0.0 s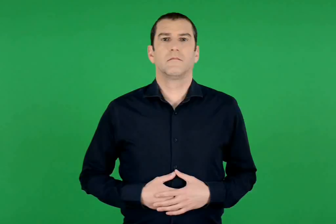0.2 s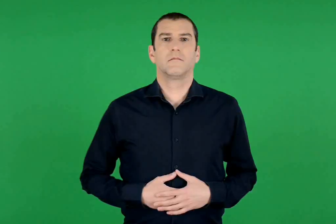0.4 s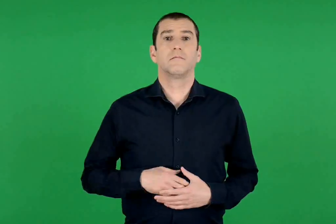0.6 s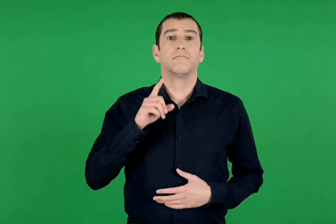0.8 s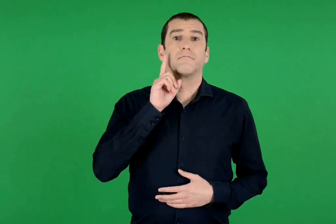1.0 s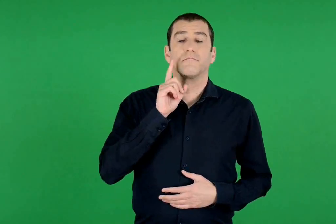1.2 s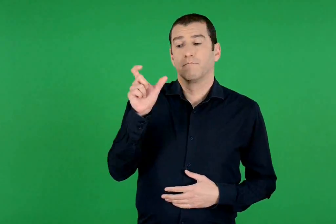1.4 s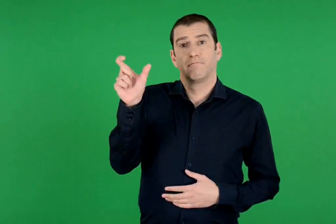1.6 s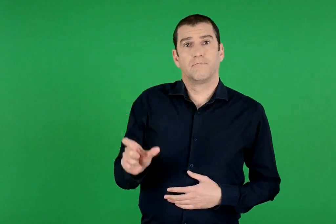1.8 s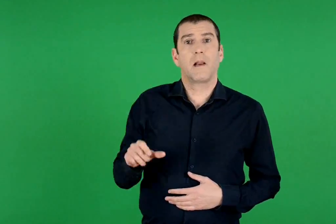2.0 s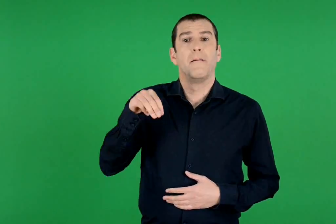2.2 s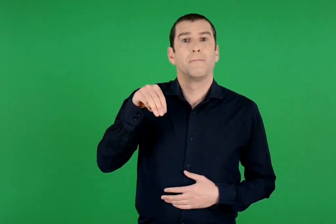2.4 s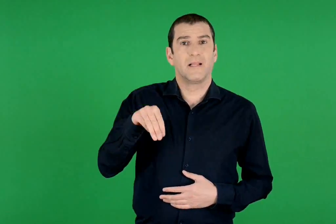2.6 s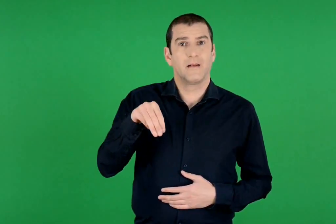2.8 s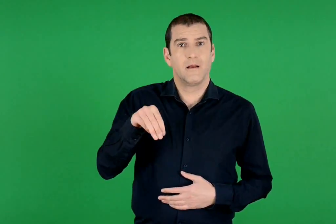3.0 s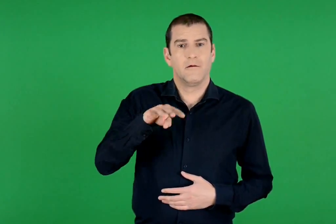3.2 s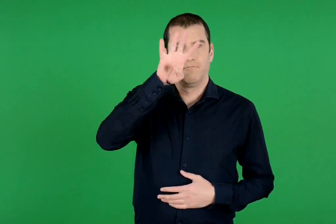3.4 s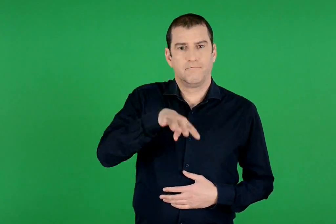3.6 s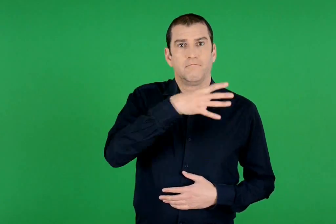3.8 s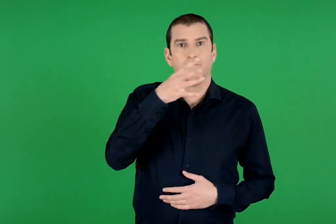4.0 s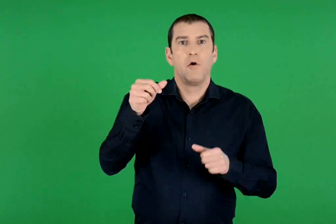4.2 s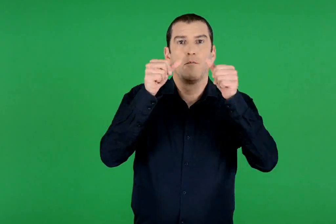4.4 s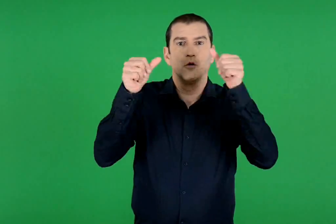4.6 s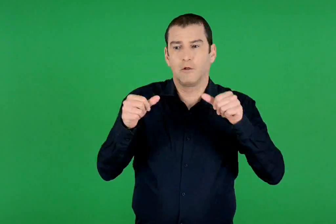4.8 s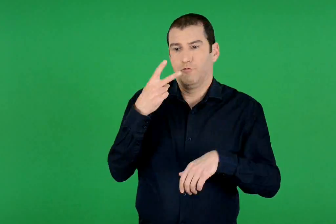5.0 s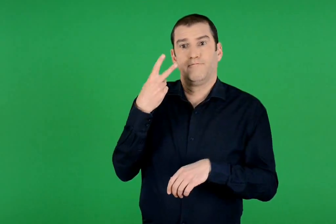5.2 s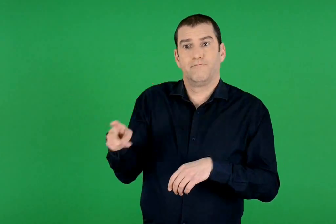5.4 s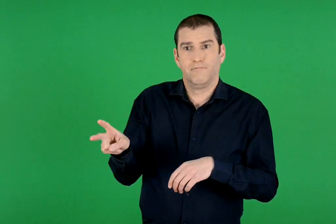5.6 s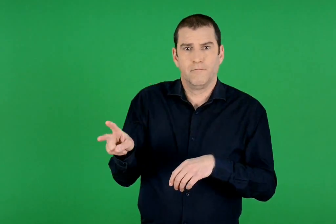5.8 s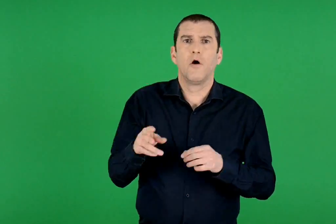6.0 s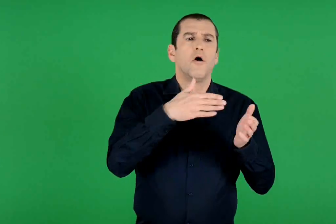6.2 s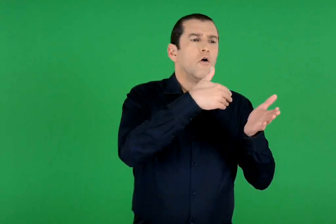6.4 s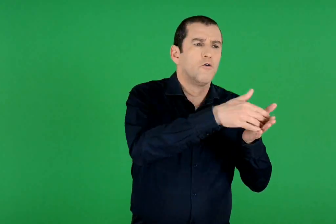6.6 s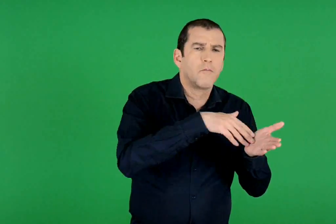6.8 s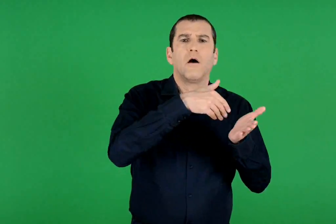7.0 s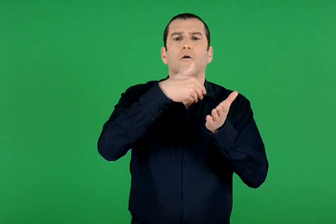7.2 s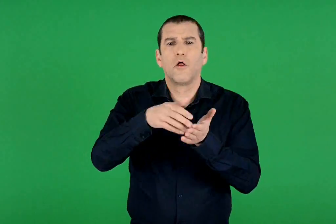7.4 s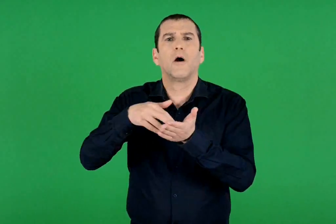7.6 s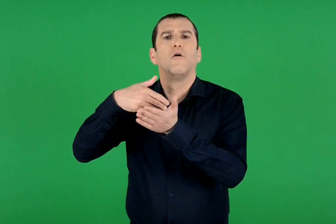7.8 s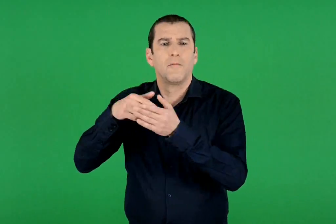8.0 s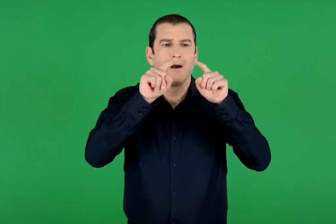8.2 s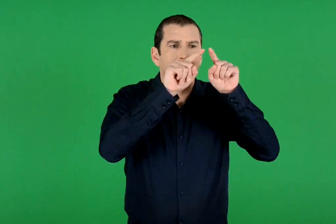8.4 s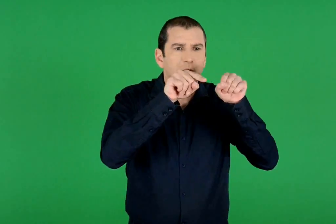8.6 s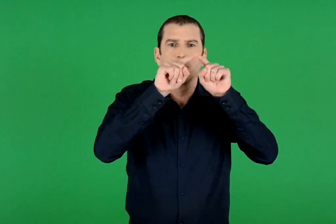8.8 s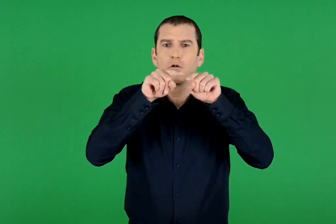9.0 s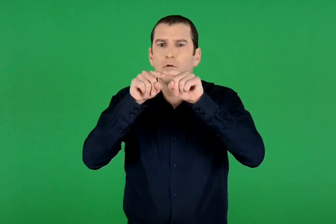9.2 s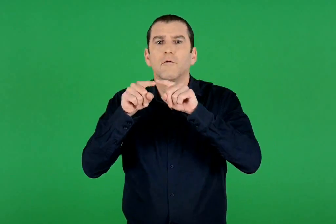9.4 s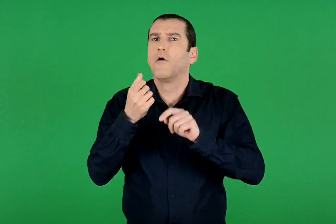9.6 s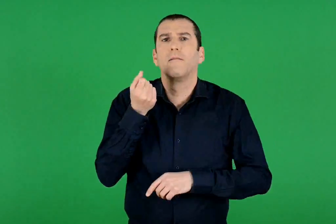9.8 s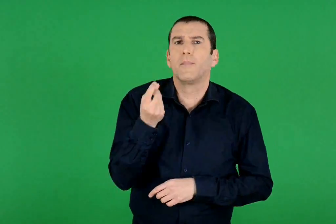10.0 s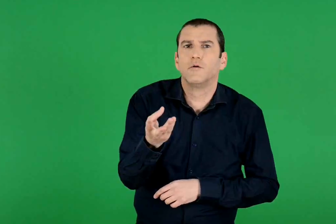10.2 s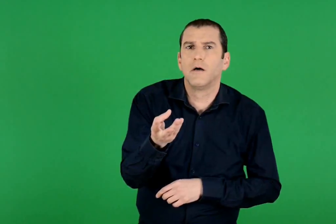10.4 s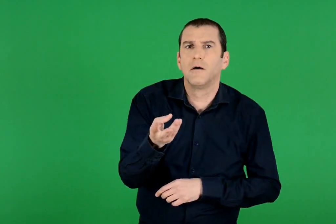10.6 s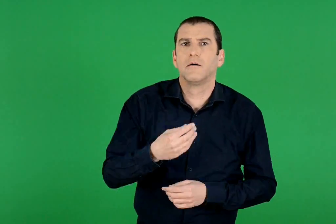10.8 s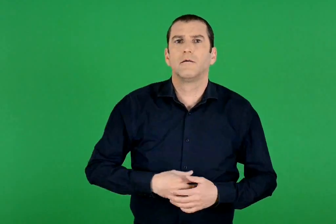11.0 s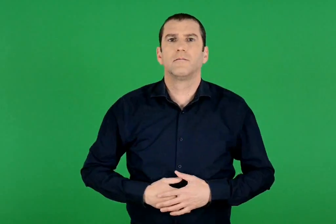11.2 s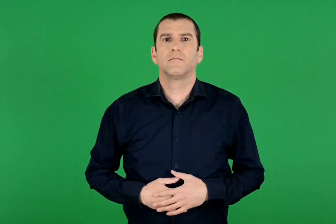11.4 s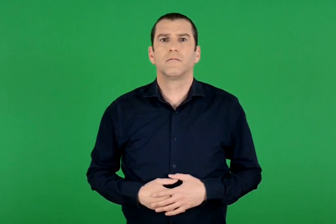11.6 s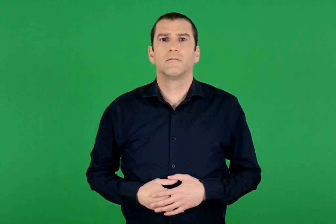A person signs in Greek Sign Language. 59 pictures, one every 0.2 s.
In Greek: πόσα τετραγωνάκια από κάθε χρώμα υπάρχουν στο μωσαϊκό της ματίνας ;
